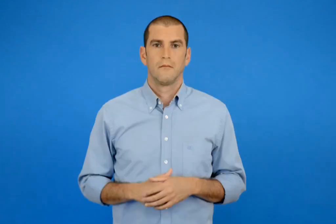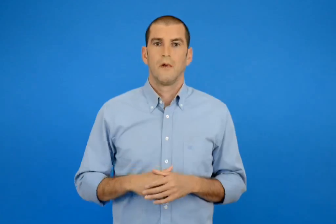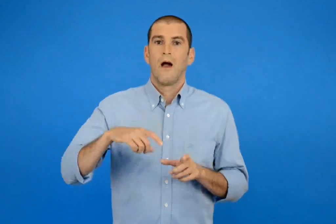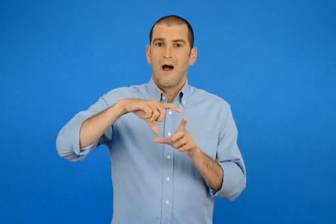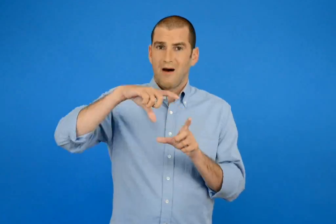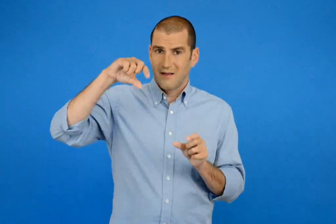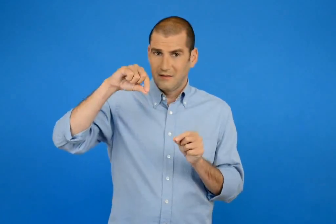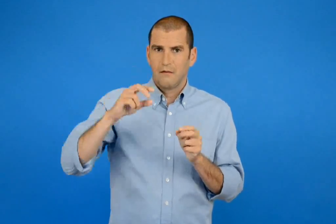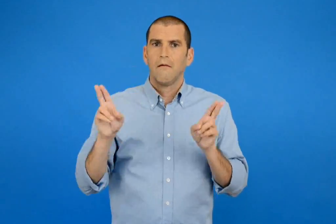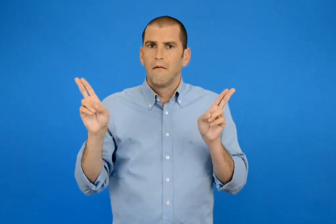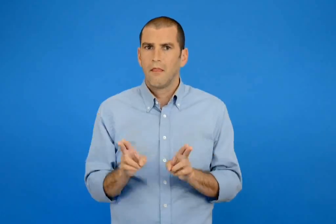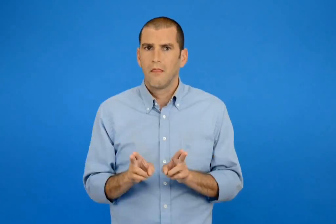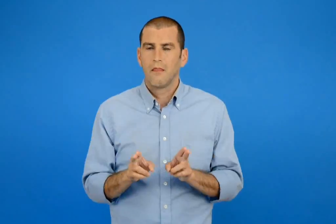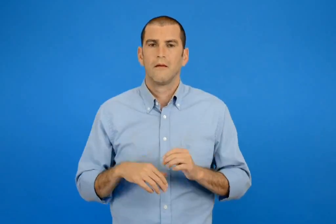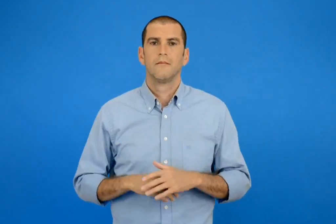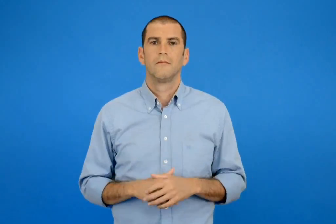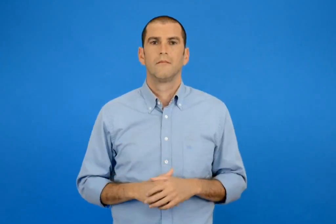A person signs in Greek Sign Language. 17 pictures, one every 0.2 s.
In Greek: τις λιγότερες κάρτες ;
